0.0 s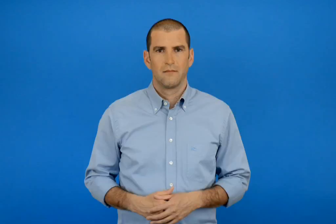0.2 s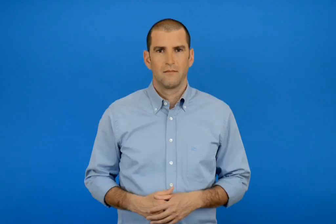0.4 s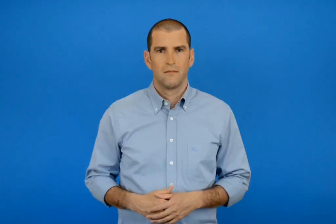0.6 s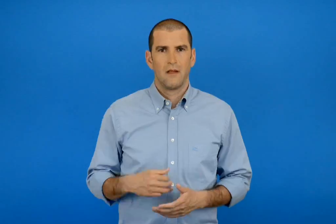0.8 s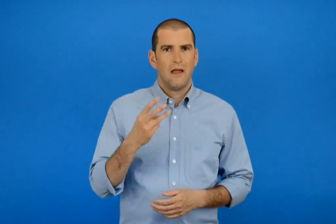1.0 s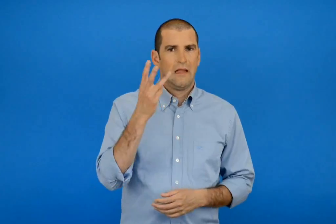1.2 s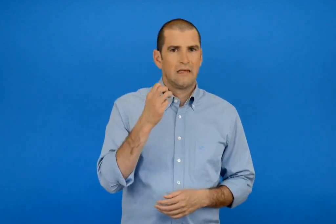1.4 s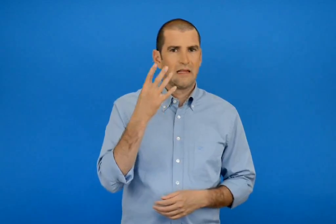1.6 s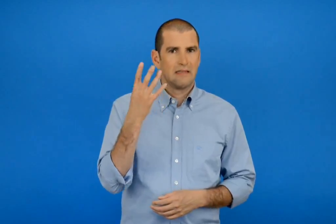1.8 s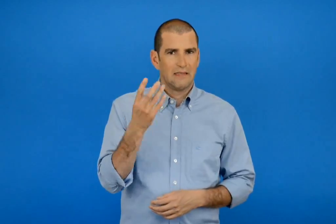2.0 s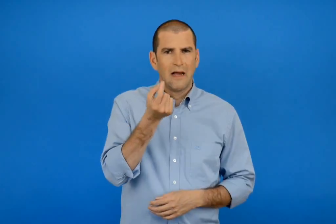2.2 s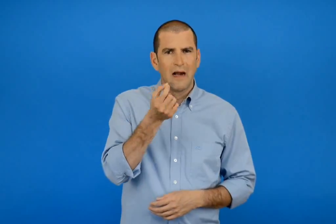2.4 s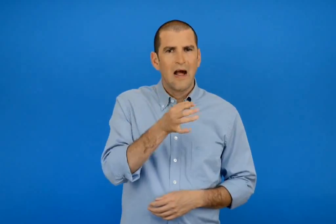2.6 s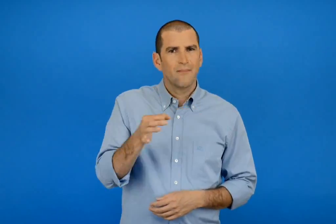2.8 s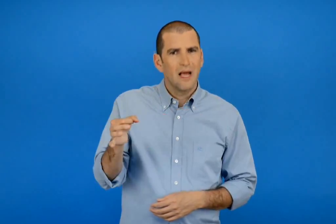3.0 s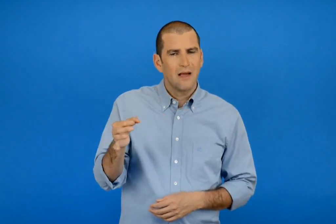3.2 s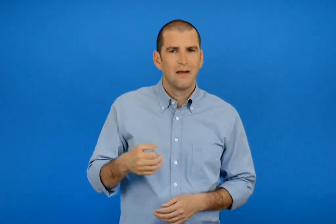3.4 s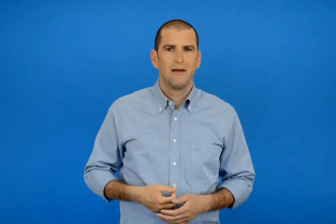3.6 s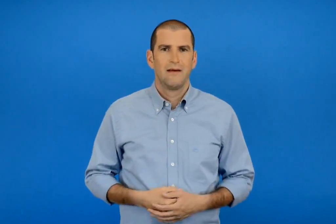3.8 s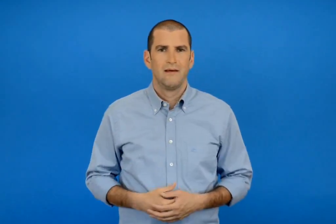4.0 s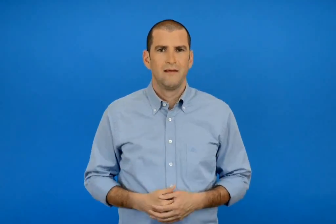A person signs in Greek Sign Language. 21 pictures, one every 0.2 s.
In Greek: 34 λεπτά
